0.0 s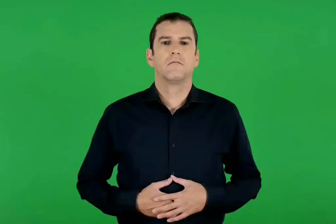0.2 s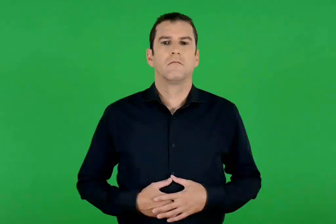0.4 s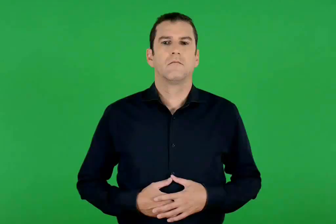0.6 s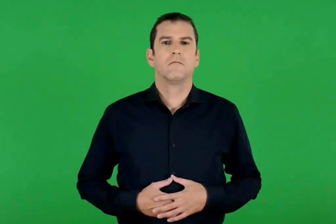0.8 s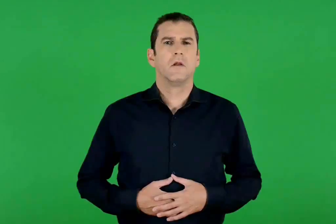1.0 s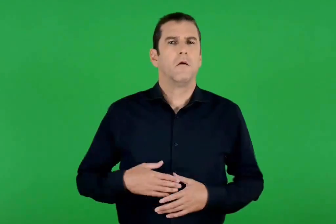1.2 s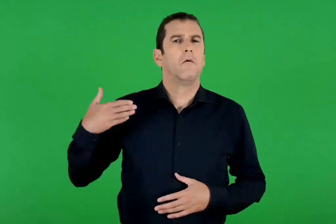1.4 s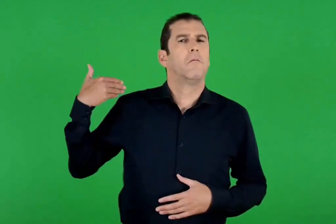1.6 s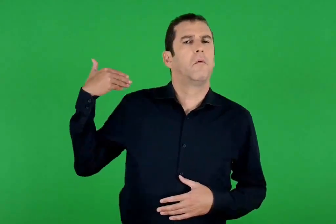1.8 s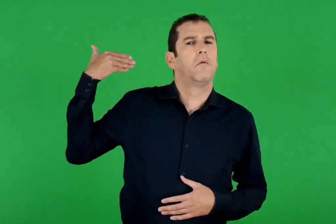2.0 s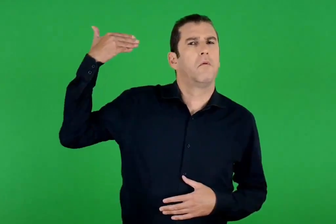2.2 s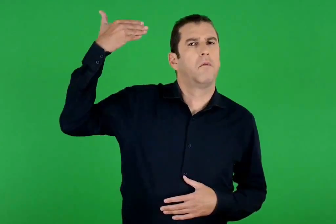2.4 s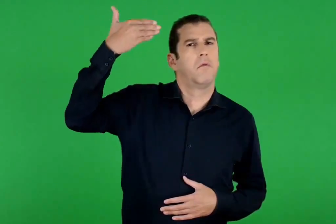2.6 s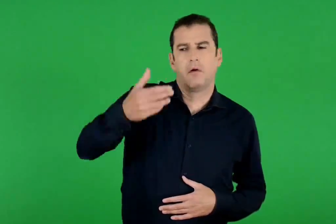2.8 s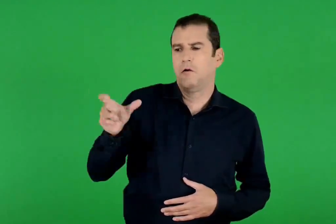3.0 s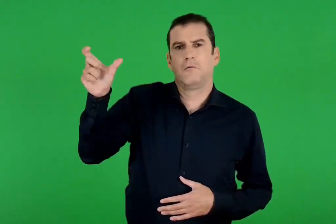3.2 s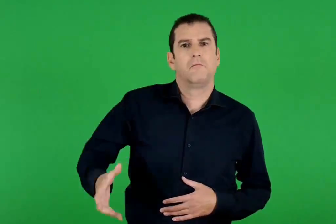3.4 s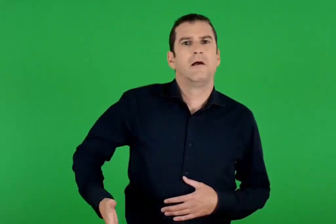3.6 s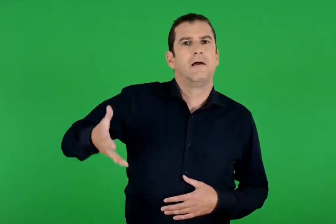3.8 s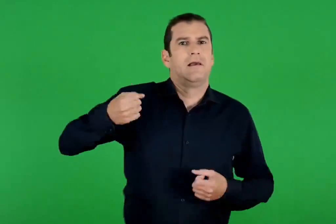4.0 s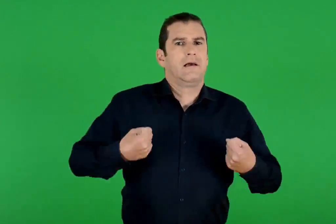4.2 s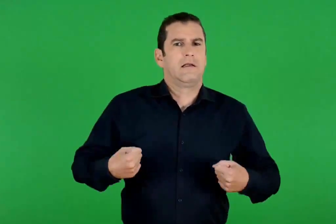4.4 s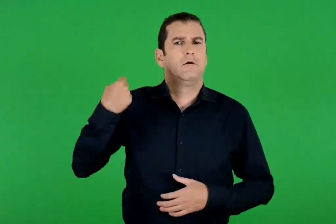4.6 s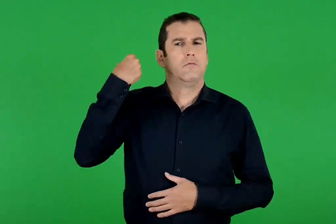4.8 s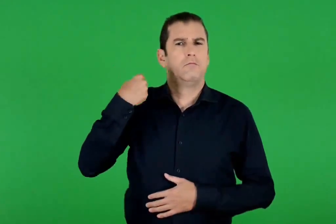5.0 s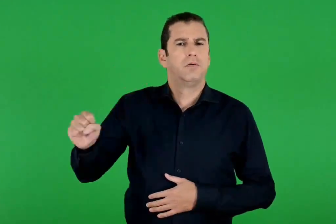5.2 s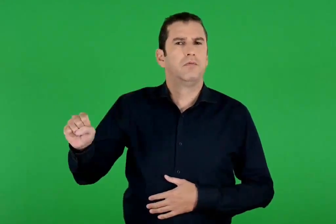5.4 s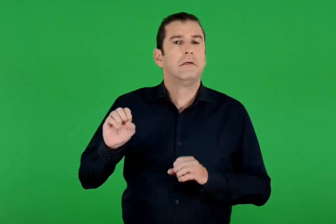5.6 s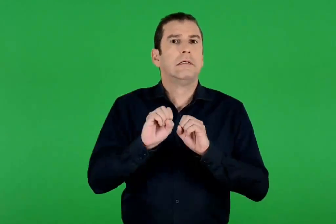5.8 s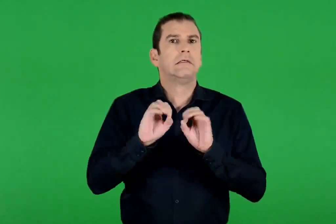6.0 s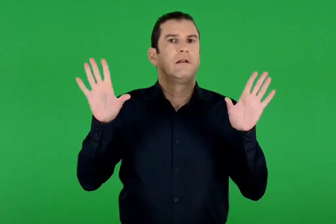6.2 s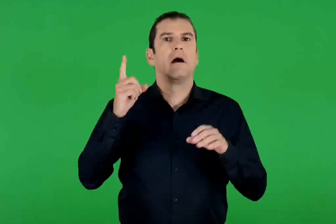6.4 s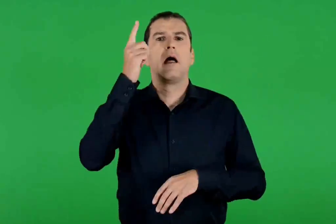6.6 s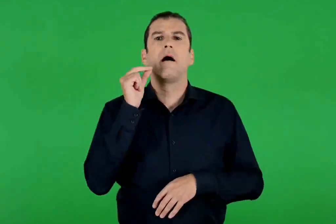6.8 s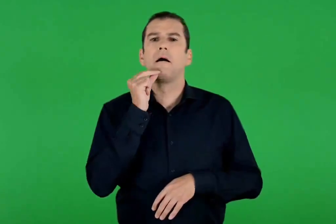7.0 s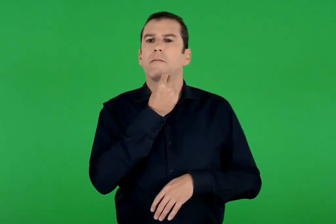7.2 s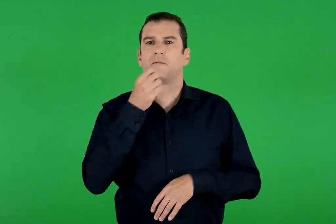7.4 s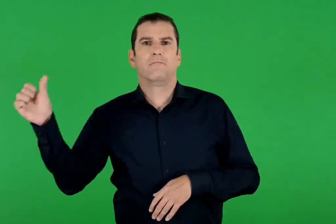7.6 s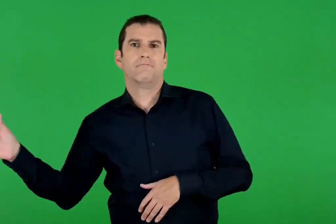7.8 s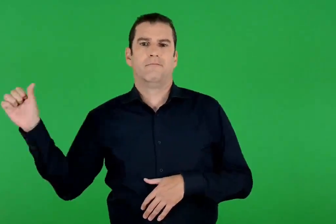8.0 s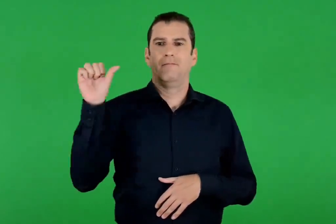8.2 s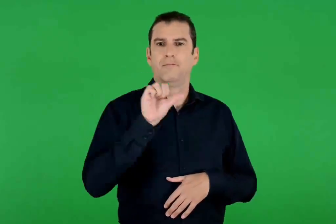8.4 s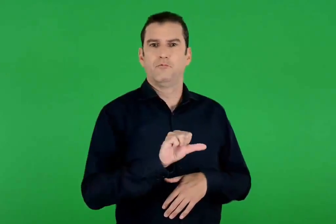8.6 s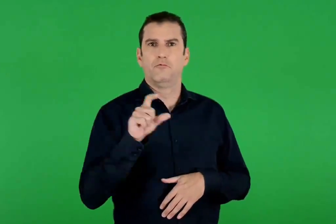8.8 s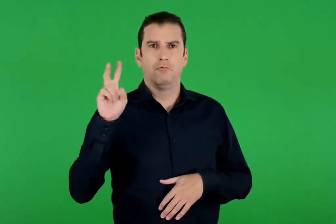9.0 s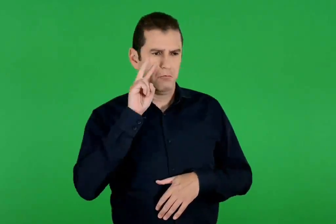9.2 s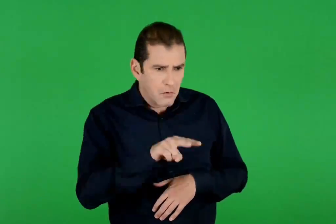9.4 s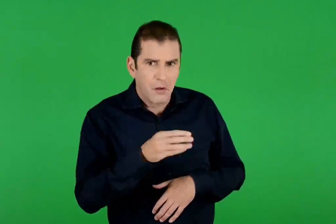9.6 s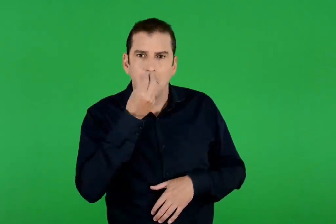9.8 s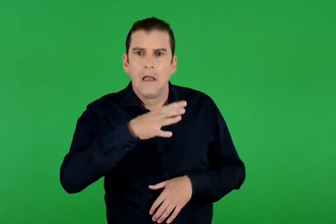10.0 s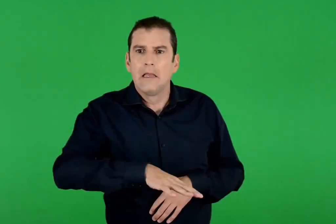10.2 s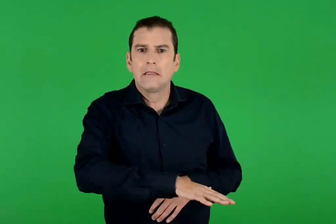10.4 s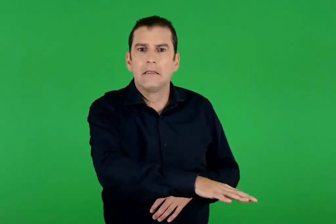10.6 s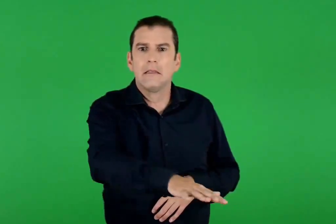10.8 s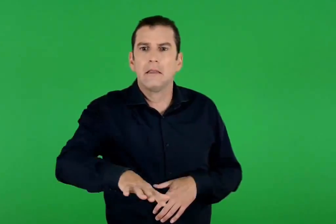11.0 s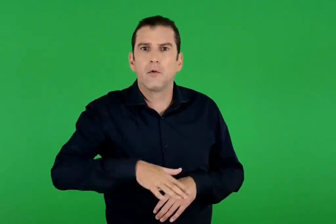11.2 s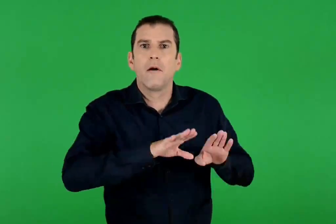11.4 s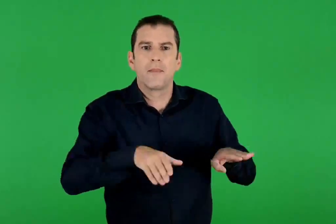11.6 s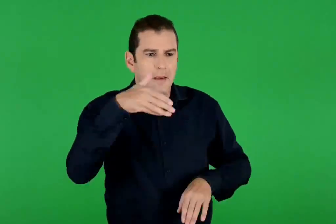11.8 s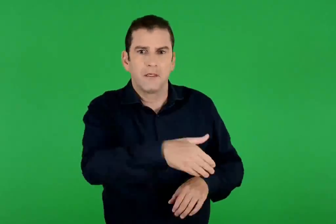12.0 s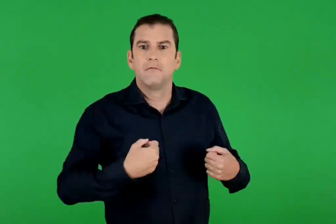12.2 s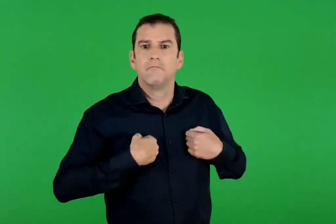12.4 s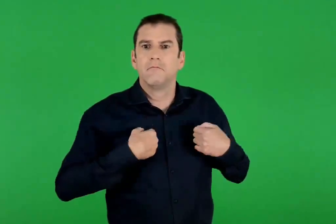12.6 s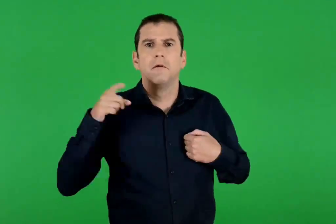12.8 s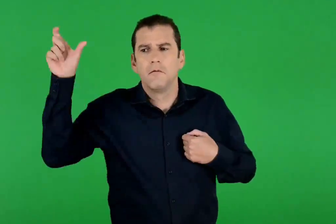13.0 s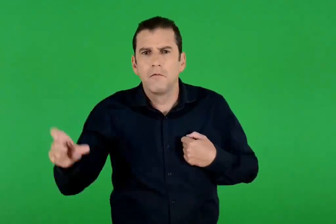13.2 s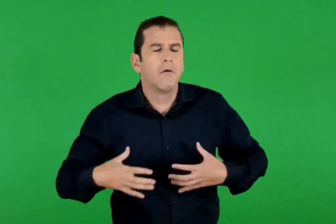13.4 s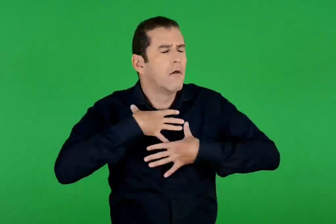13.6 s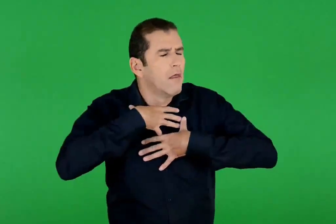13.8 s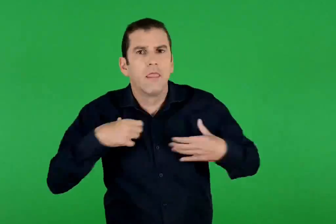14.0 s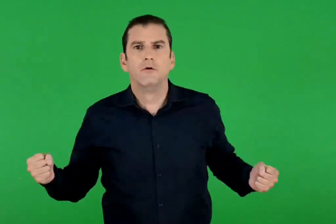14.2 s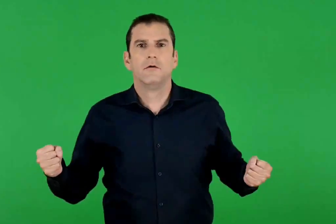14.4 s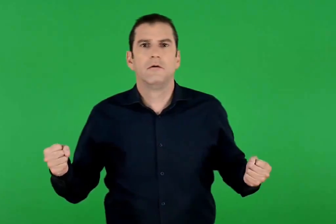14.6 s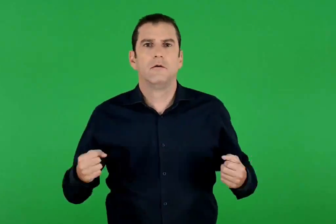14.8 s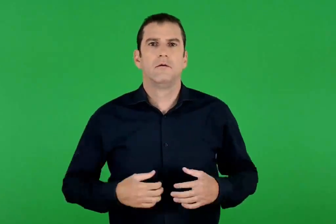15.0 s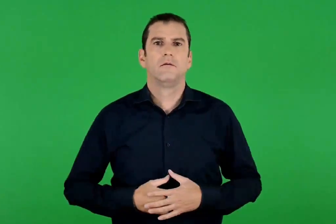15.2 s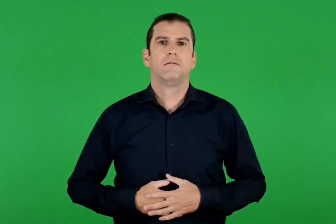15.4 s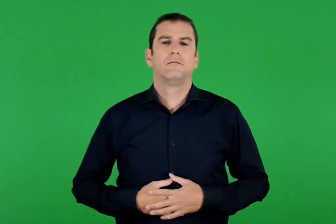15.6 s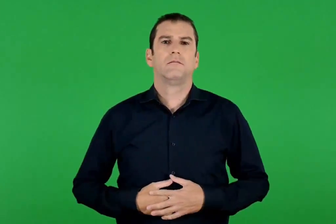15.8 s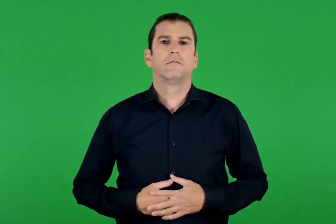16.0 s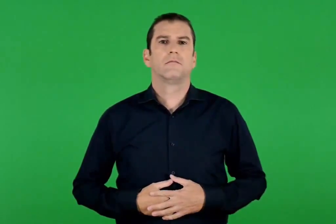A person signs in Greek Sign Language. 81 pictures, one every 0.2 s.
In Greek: ξαφνικά , ένα απόγευμα γύρισε ο γίγαντας μετά από πολύ καιρό απουσίας. βλέποντας τα παιδιά μέσα στον αγαπημένο του κήπο , θύμωσε πάρα πολύ
